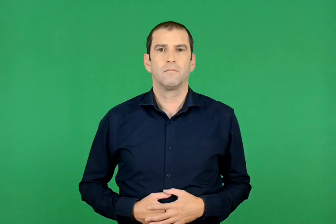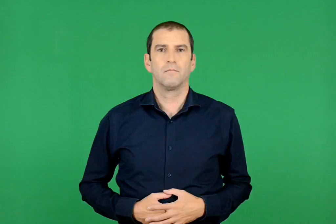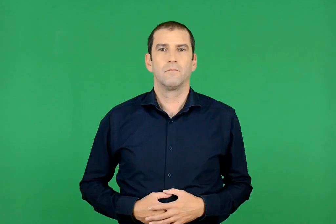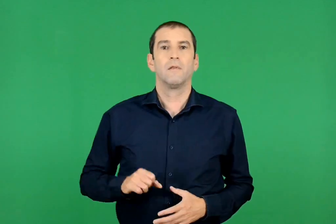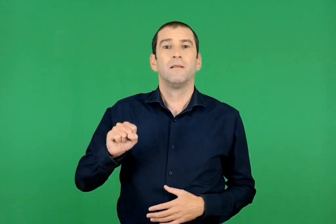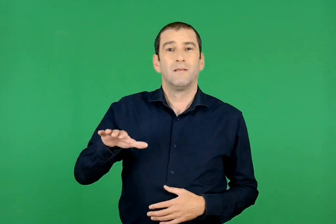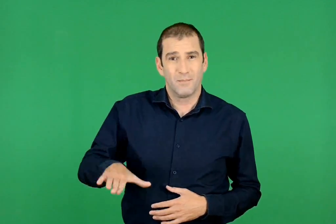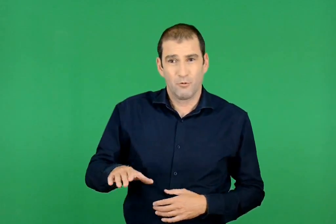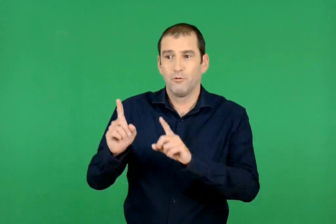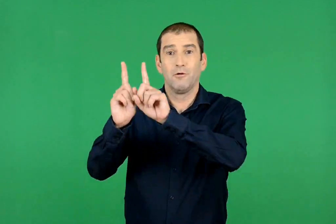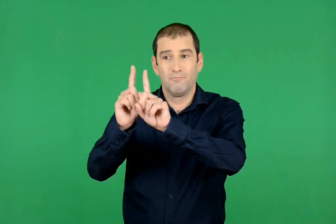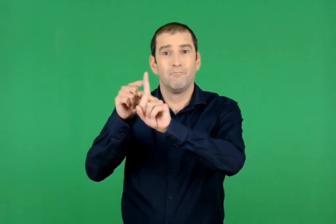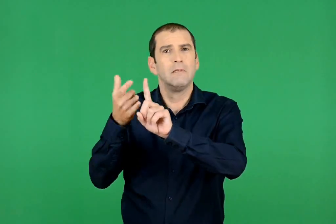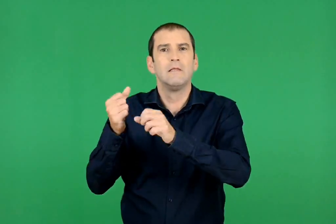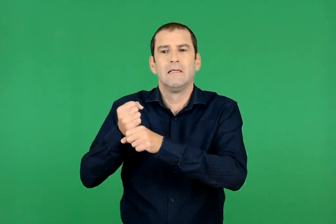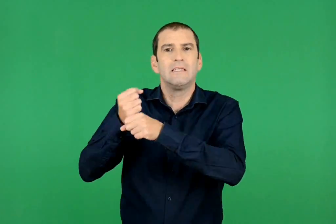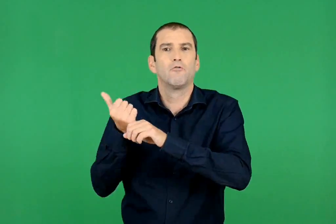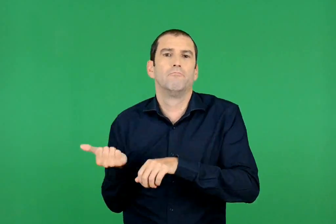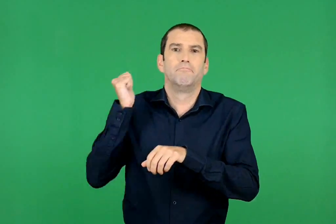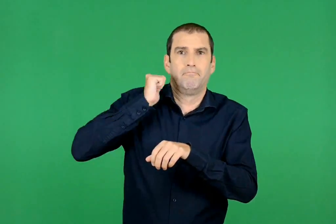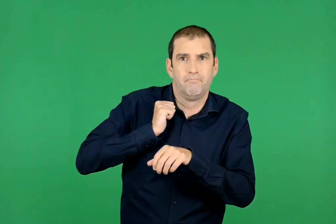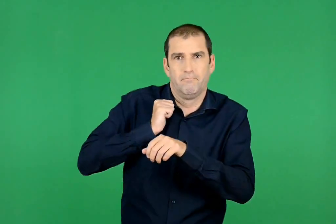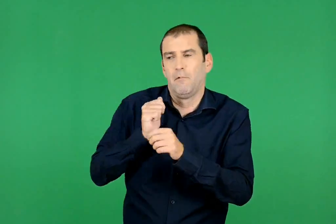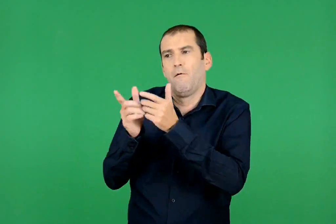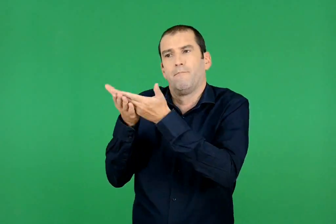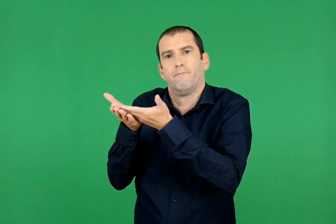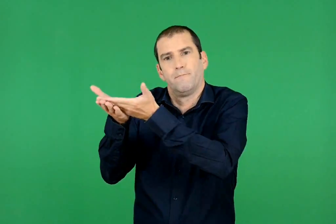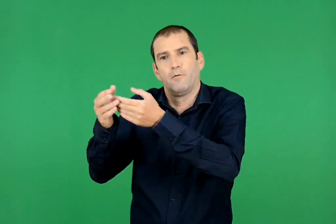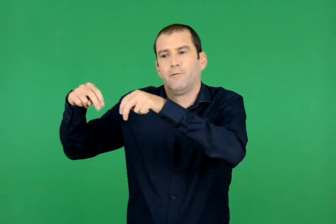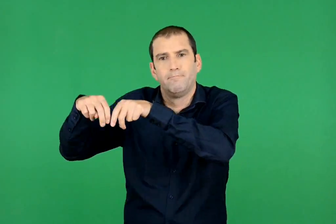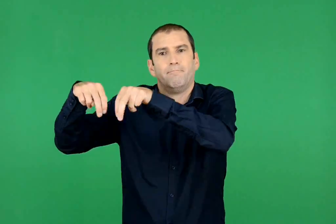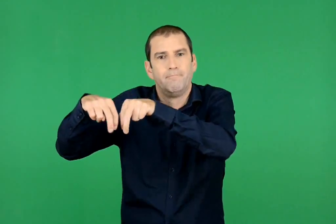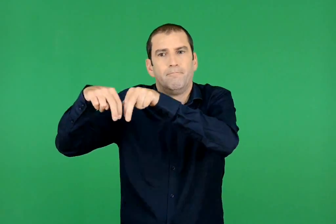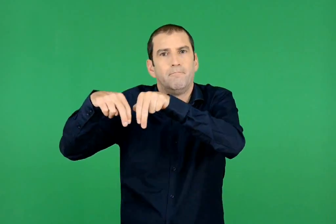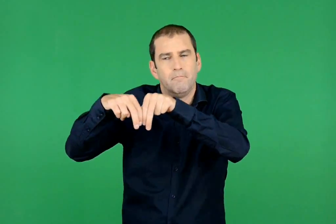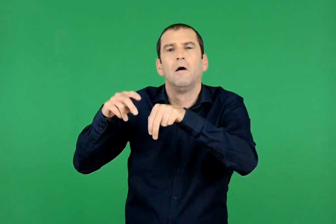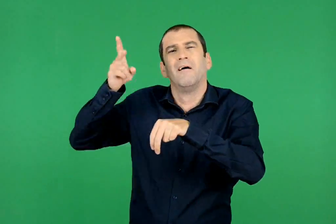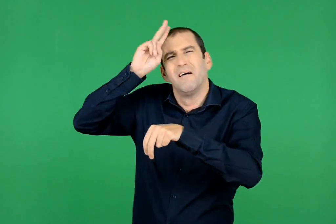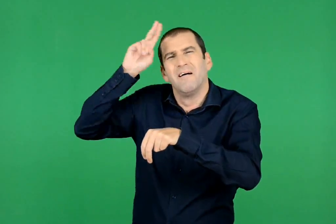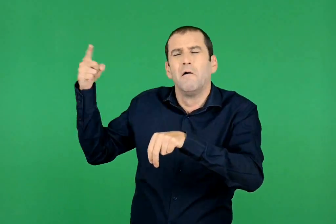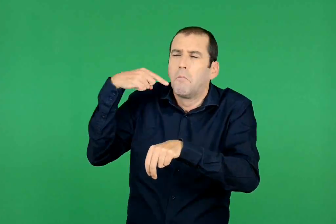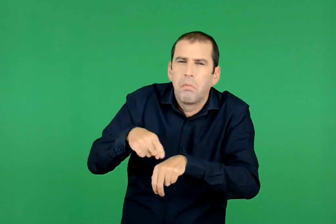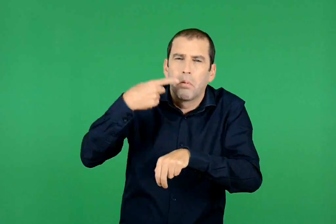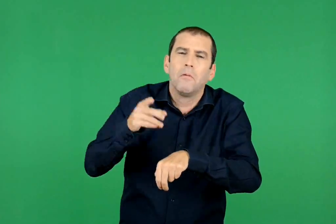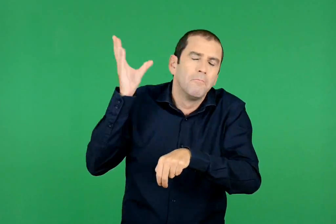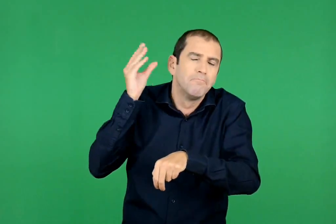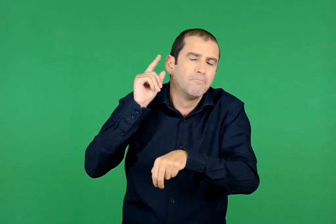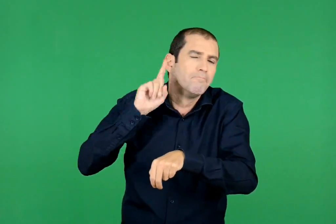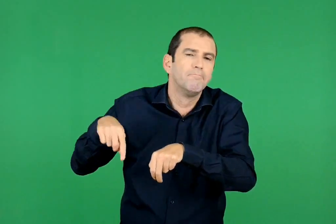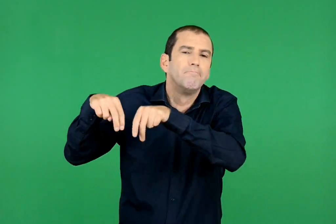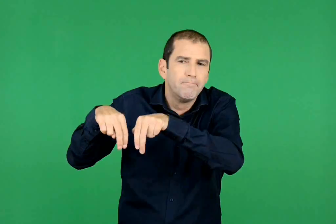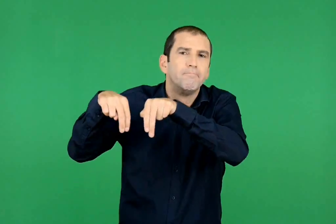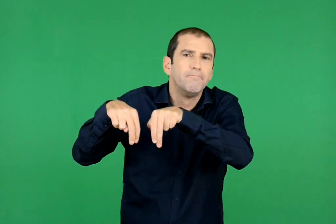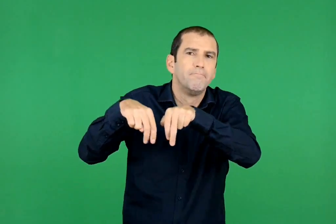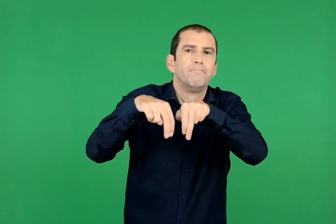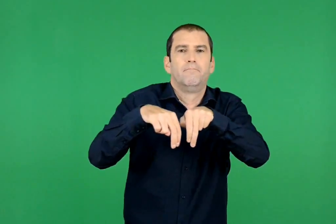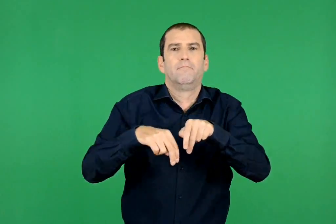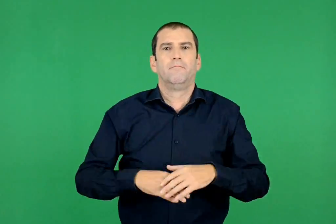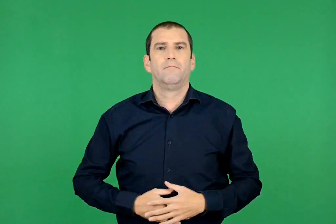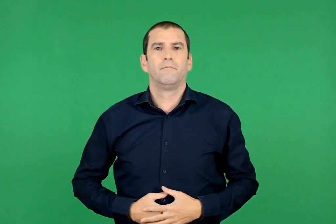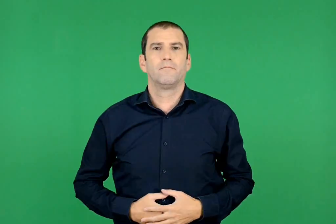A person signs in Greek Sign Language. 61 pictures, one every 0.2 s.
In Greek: του κρατούσε το σάκο και τον βοηθούσε να περπατάει , με όλες τις βρισιές που άκουγε από το γερμανό λοχία
